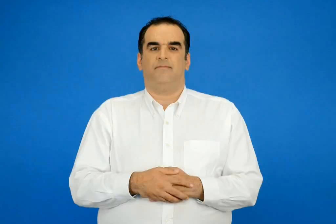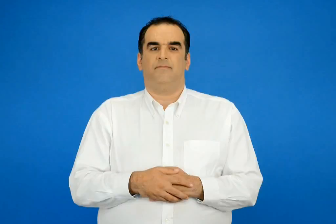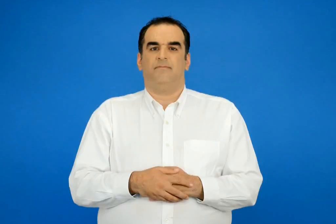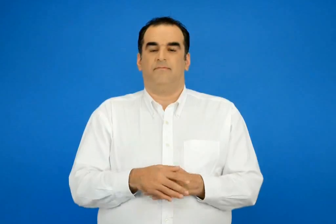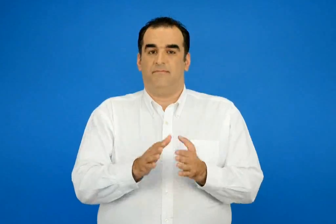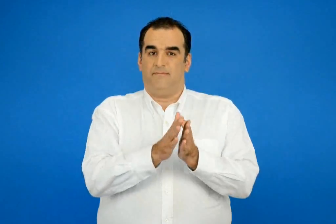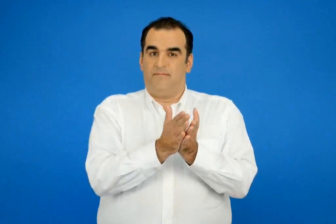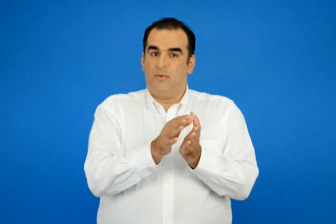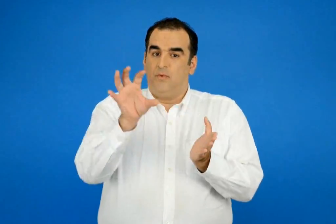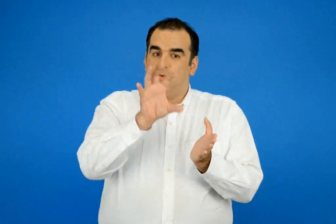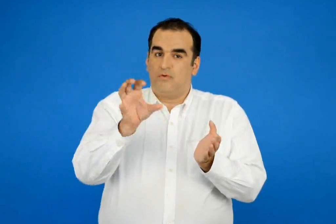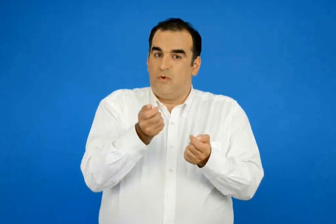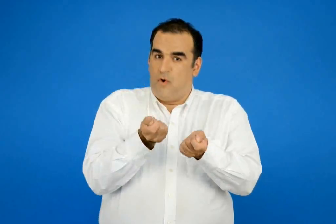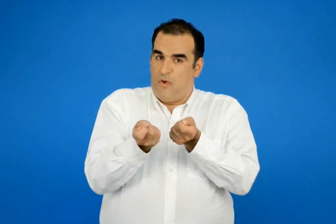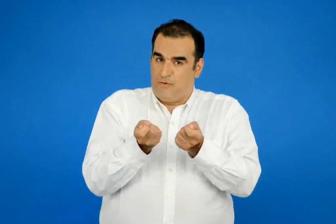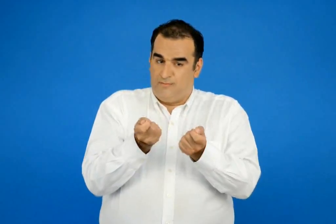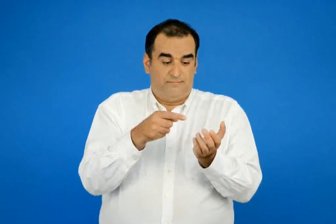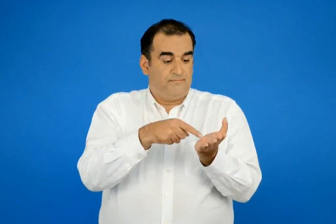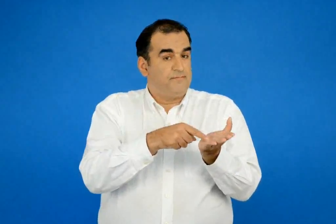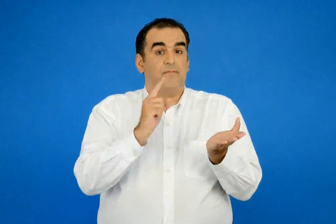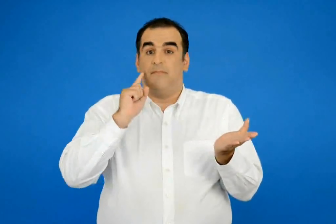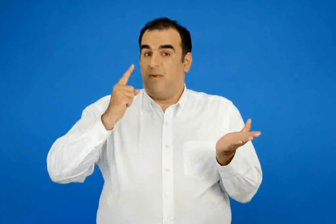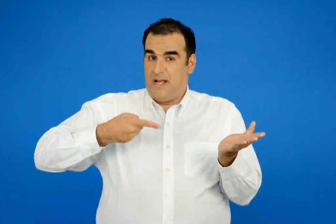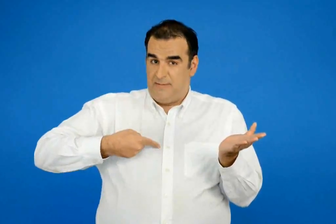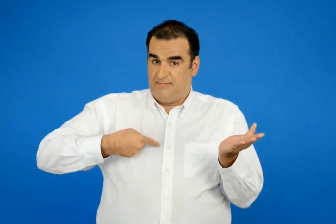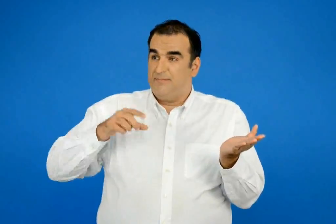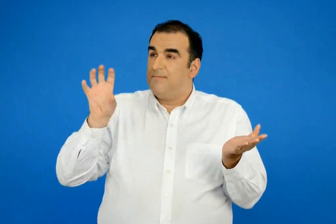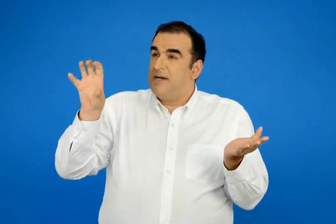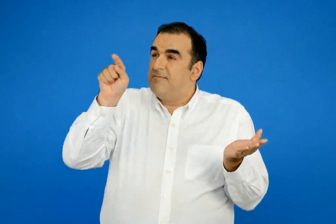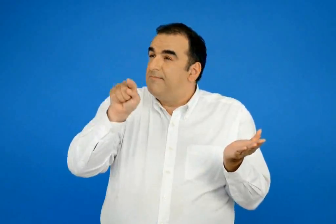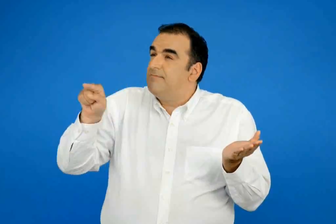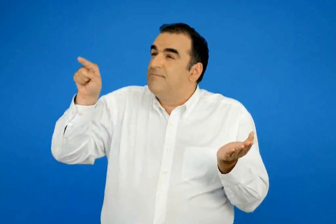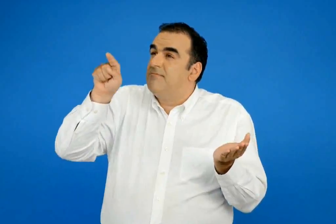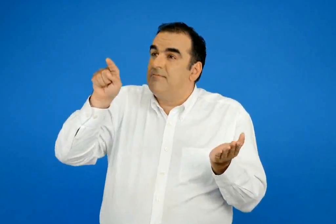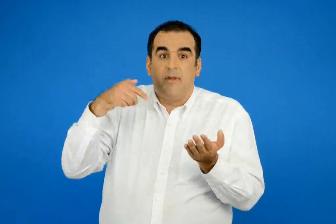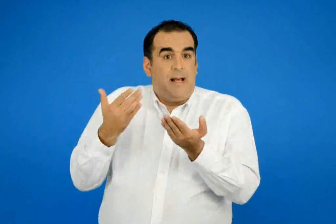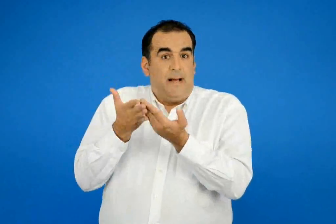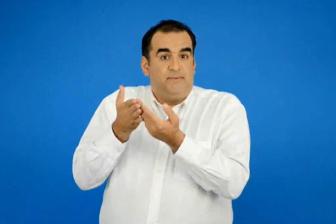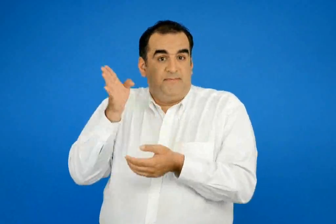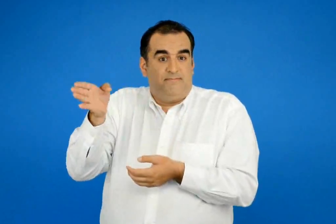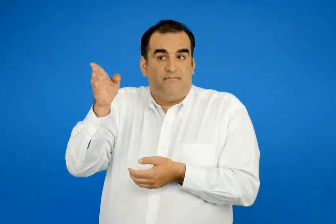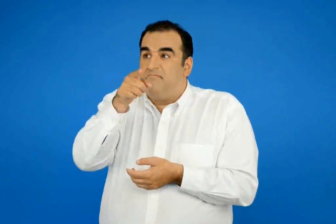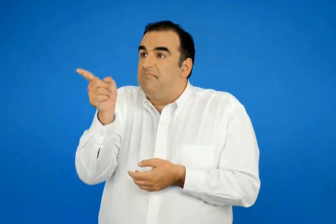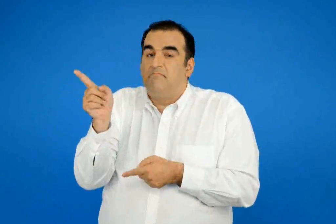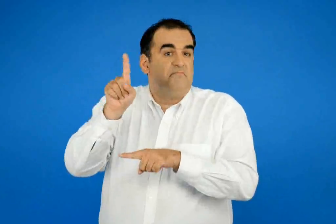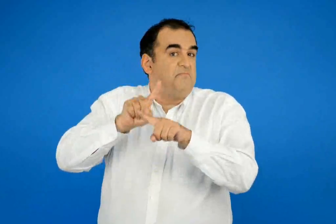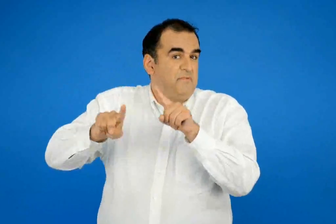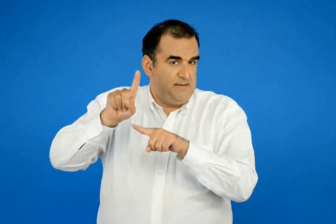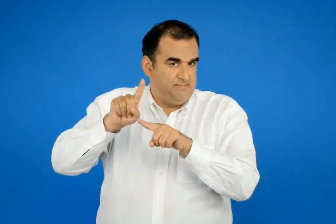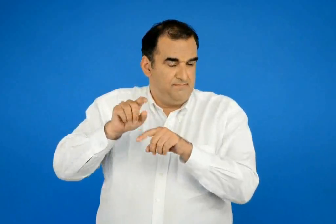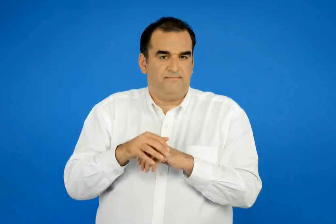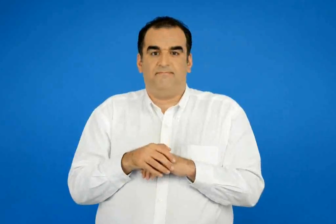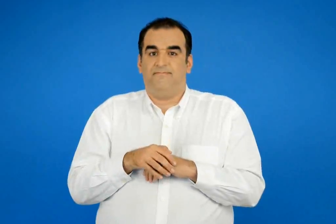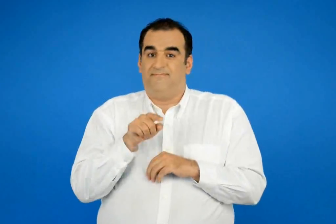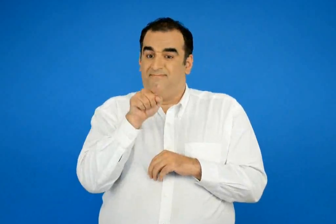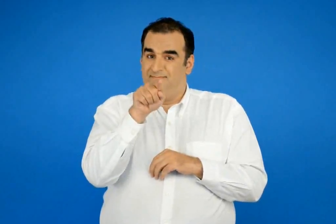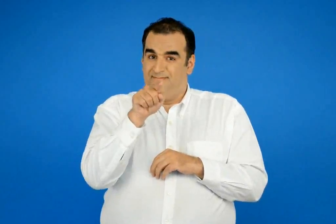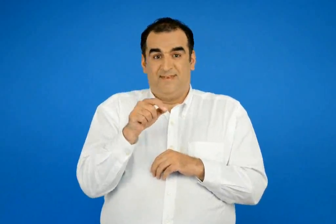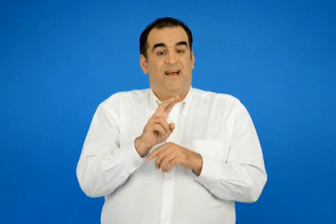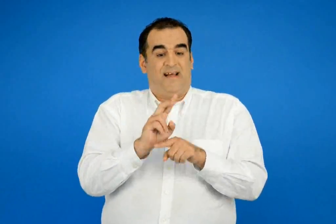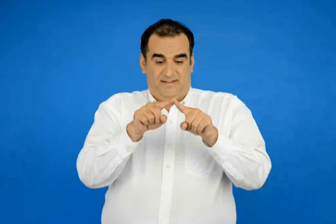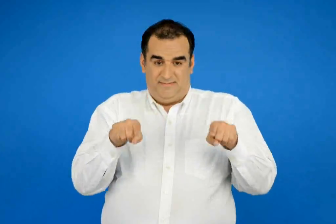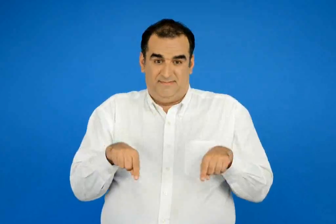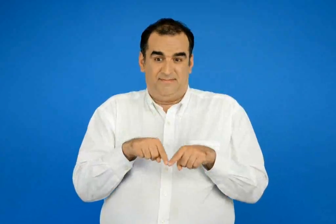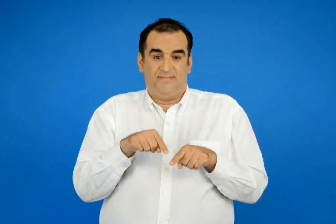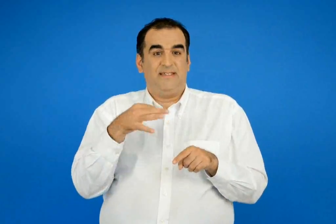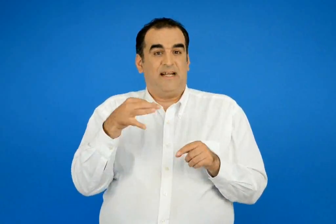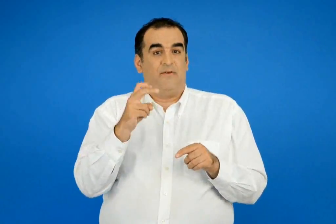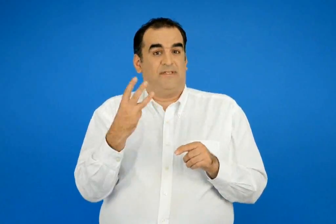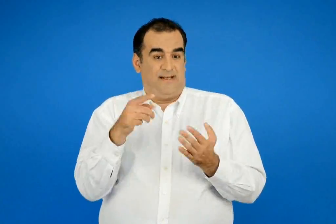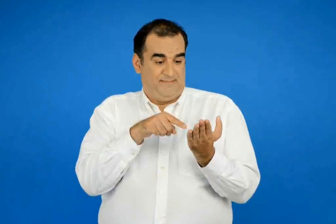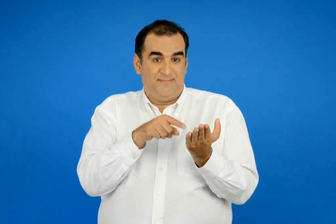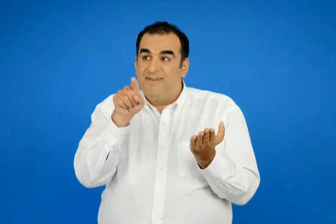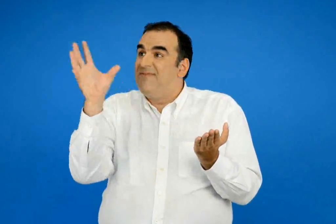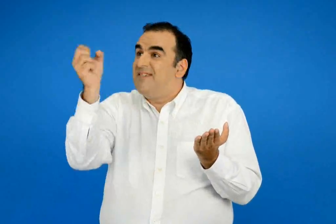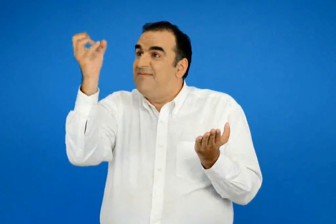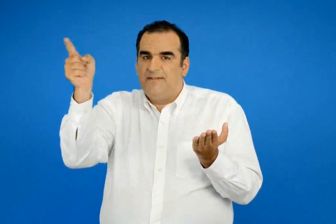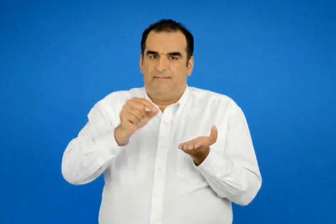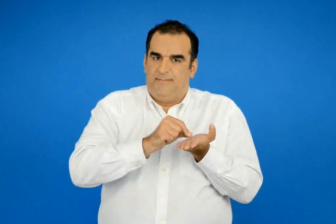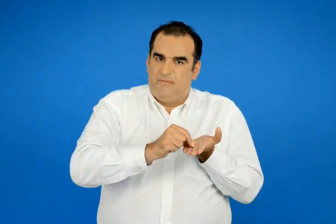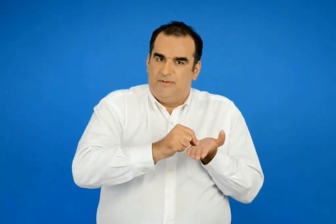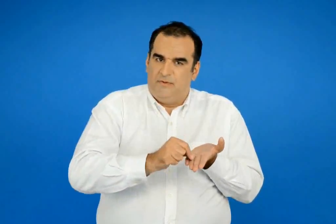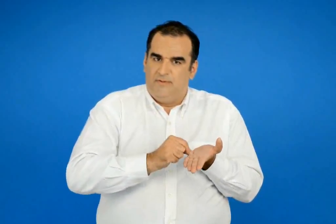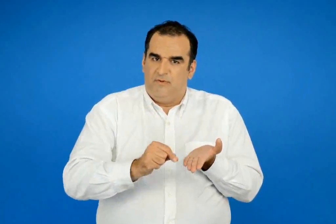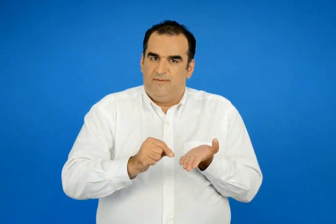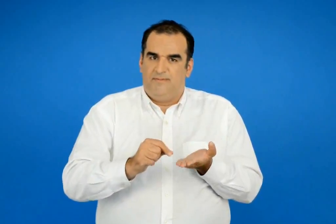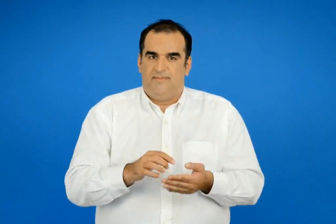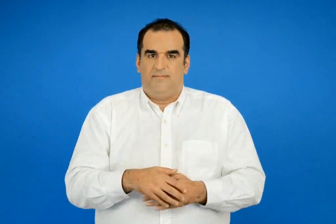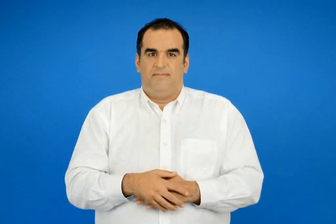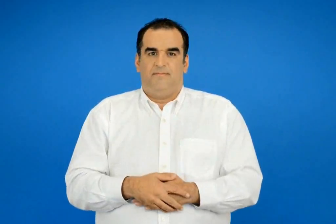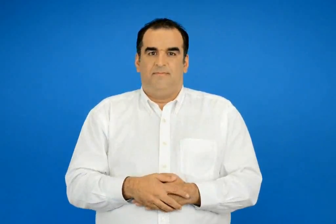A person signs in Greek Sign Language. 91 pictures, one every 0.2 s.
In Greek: ποιά μέρη μας προτείνει να επισκεφτούμε ο τουριστικός οδηγός ; βρες τα και σημείωσε τα στο χάρτη της σελίδας 23
